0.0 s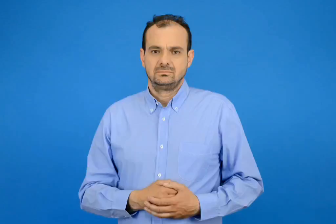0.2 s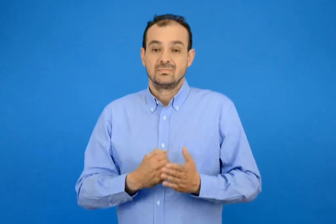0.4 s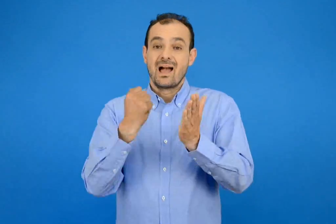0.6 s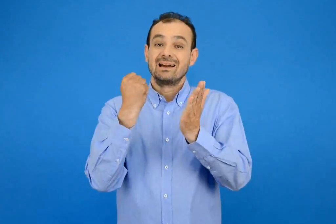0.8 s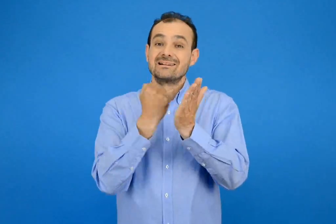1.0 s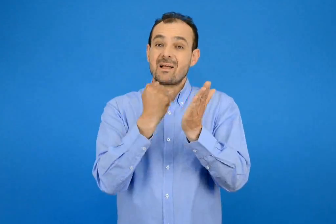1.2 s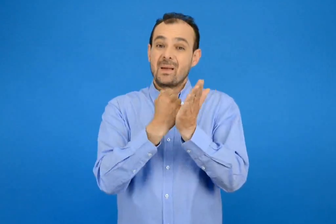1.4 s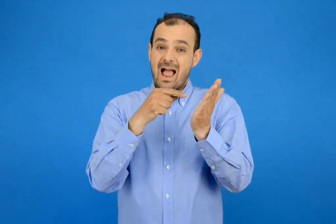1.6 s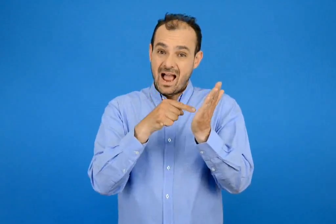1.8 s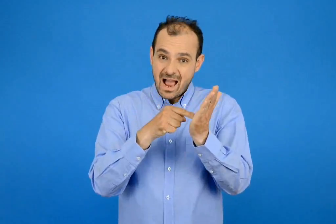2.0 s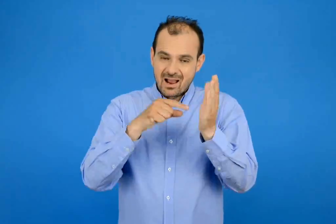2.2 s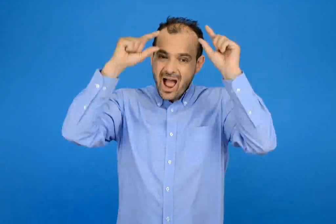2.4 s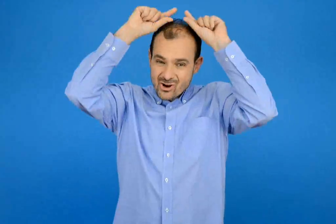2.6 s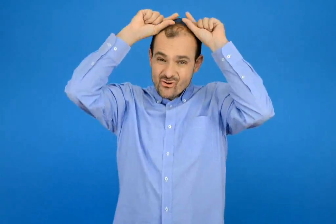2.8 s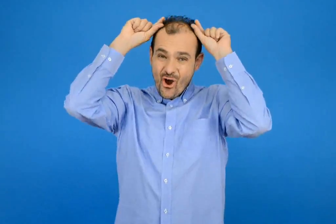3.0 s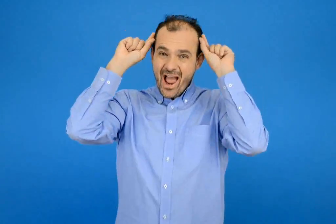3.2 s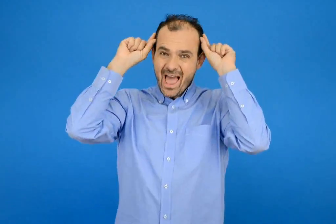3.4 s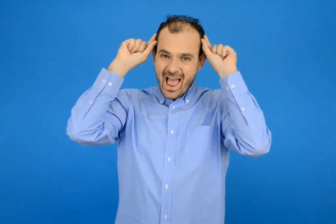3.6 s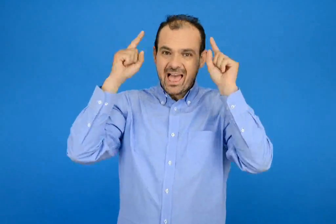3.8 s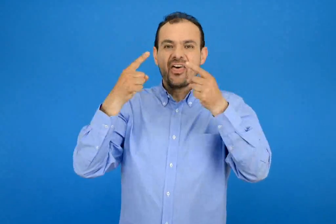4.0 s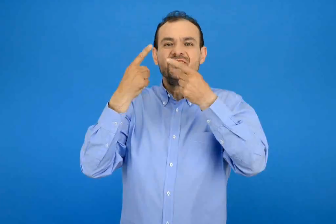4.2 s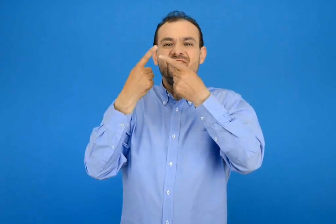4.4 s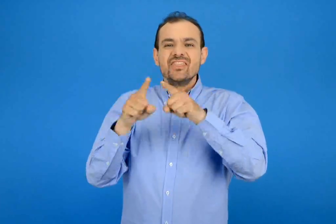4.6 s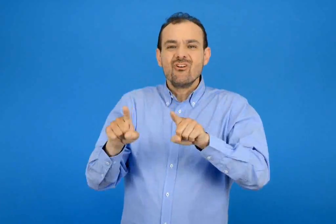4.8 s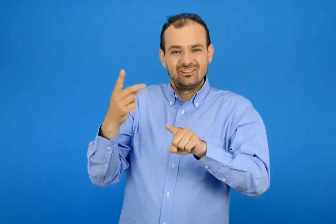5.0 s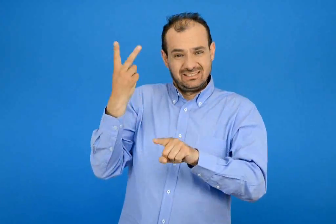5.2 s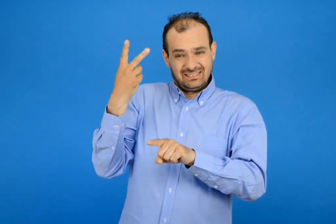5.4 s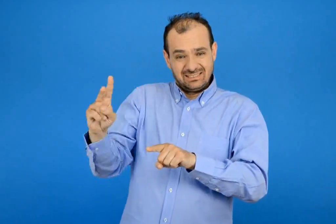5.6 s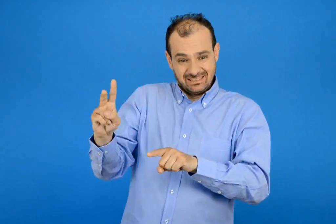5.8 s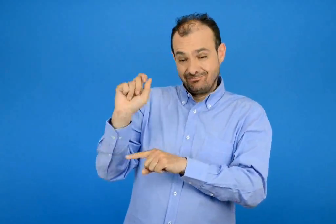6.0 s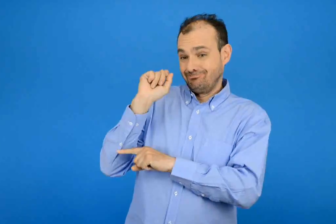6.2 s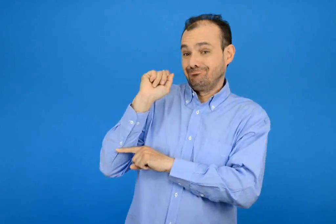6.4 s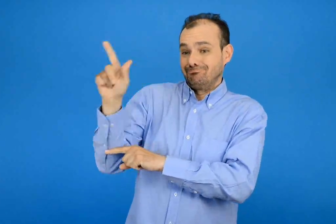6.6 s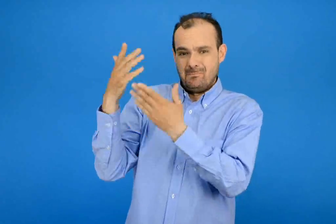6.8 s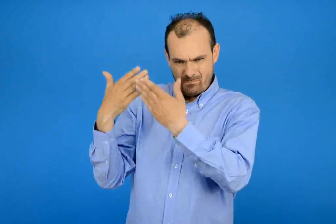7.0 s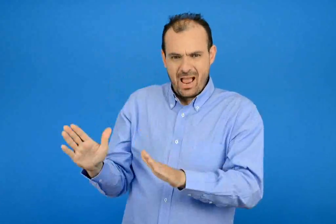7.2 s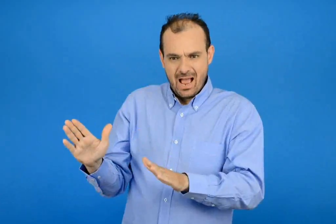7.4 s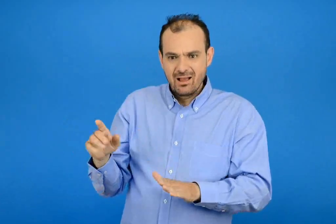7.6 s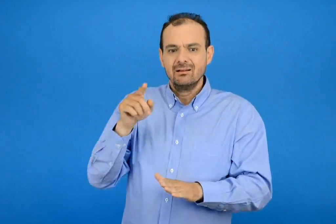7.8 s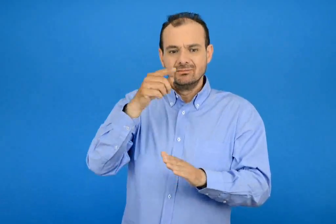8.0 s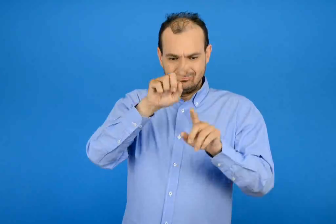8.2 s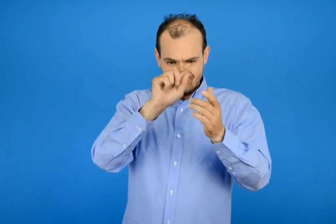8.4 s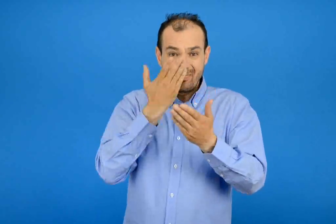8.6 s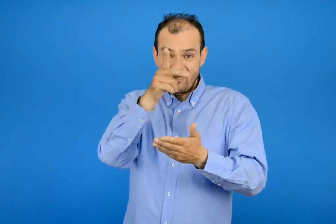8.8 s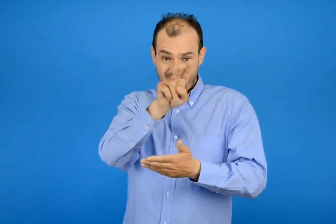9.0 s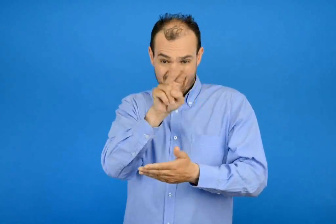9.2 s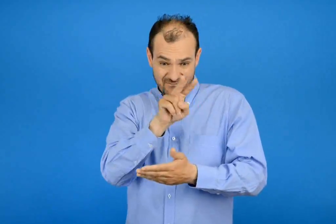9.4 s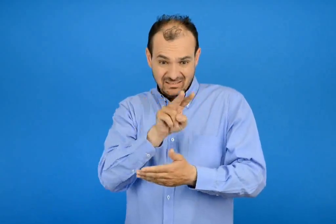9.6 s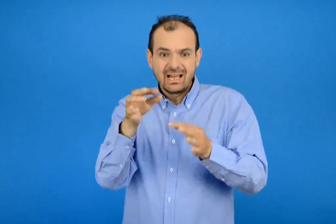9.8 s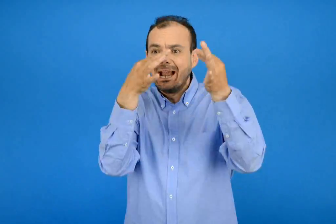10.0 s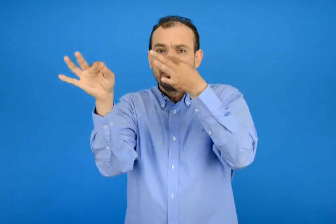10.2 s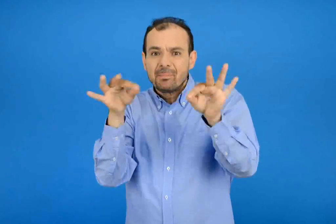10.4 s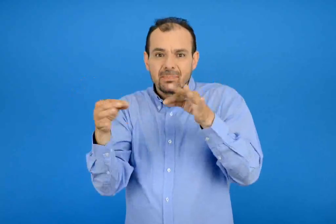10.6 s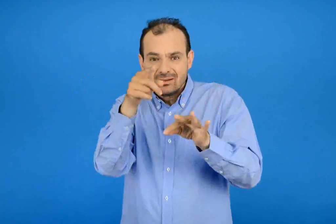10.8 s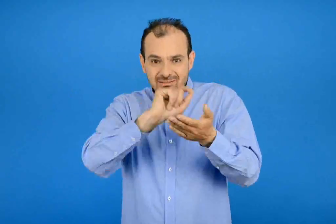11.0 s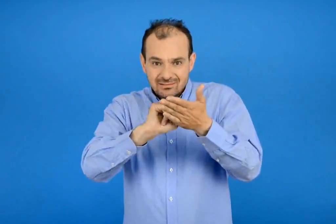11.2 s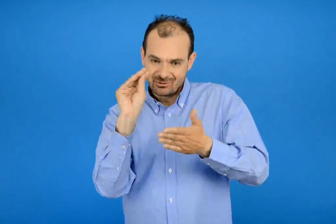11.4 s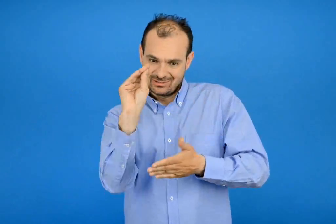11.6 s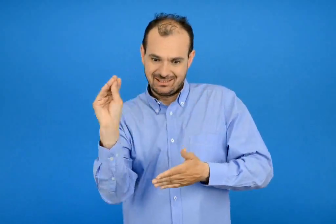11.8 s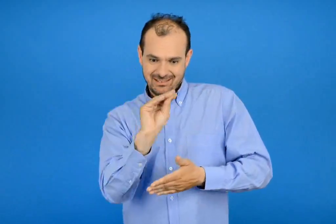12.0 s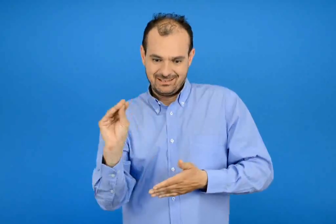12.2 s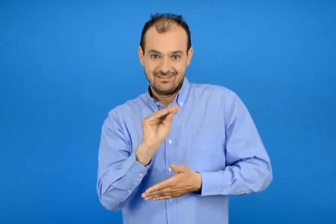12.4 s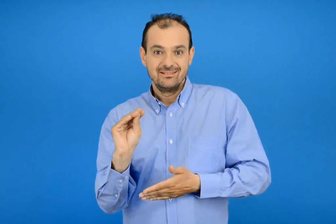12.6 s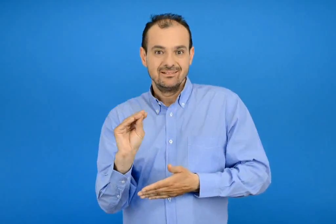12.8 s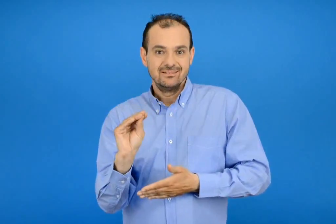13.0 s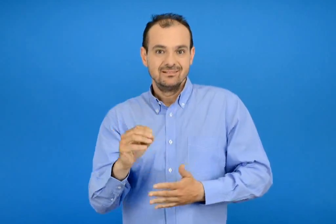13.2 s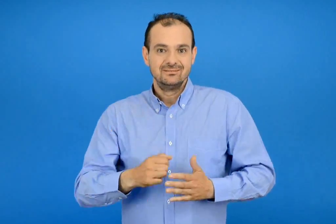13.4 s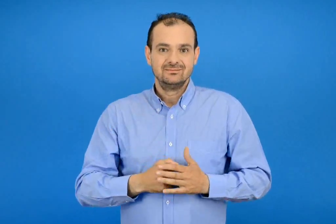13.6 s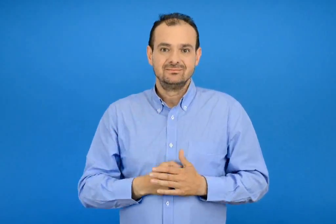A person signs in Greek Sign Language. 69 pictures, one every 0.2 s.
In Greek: συμπλήρωσε οτιδήποτε λείπει και διάβασε το γράμμα που έστειλε η ιωάννα στον θείο της
